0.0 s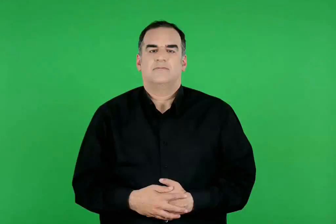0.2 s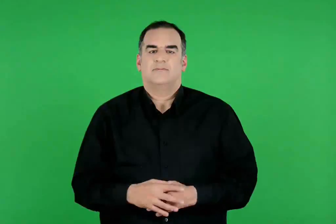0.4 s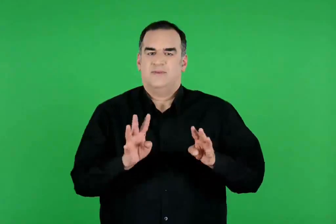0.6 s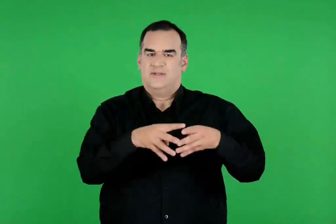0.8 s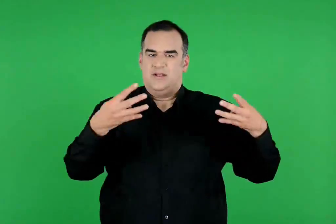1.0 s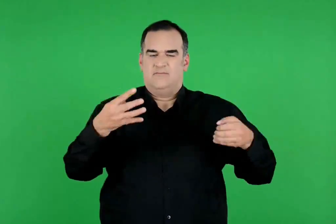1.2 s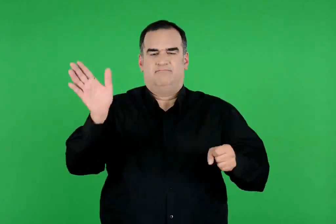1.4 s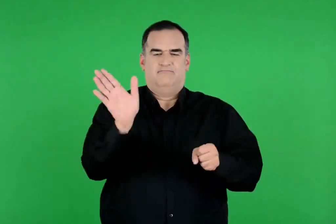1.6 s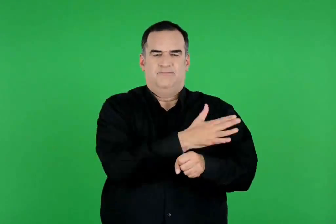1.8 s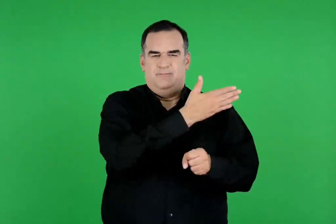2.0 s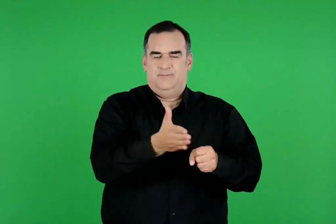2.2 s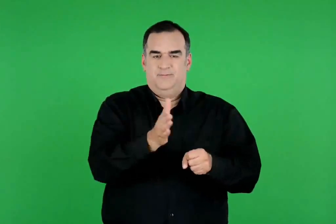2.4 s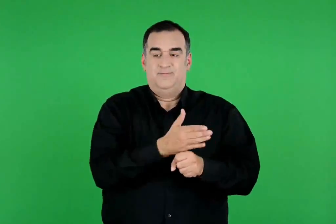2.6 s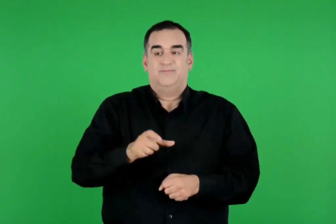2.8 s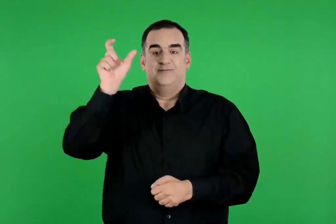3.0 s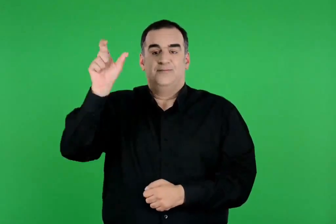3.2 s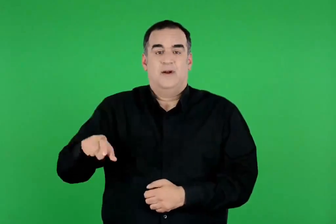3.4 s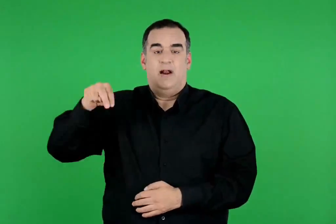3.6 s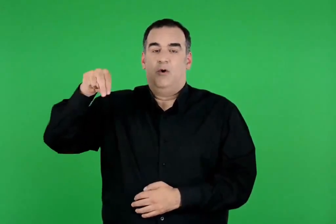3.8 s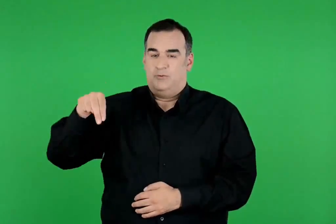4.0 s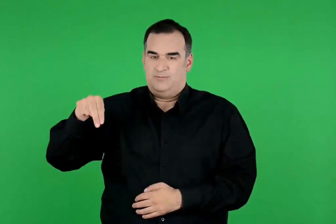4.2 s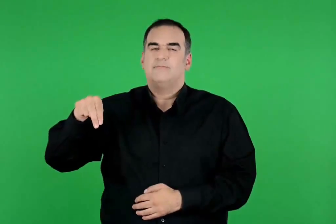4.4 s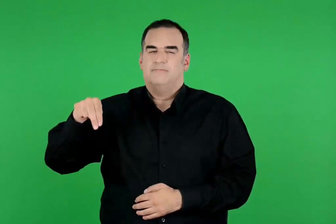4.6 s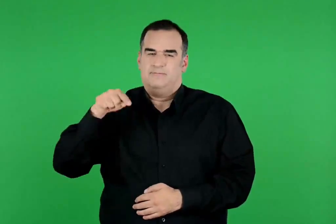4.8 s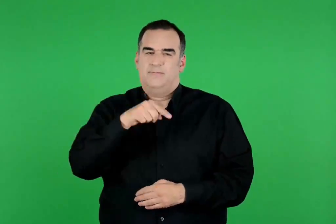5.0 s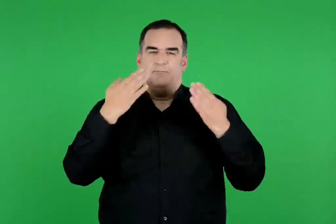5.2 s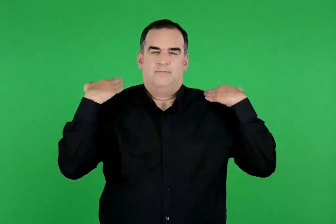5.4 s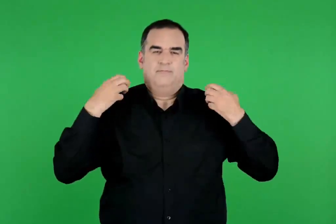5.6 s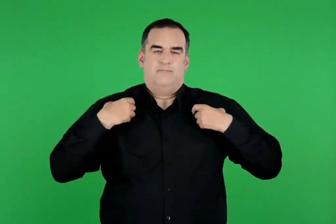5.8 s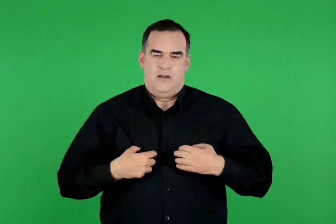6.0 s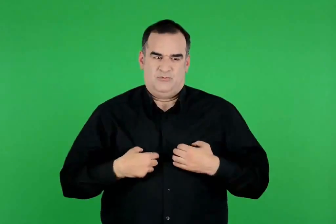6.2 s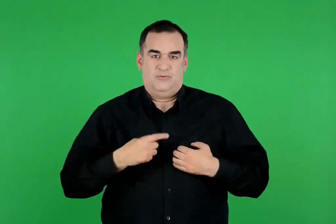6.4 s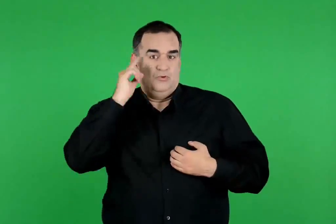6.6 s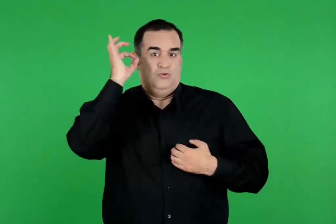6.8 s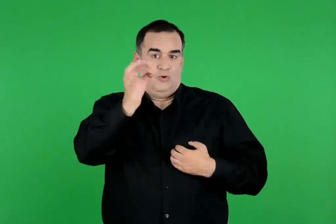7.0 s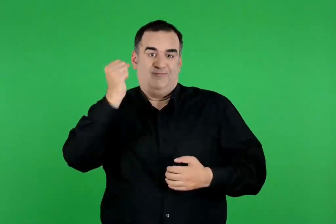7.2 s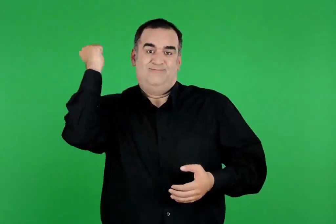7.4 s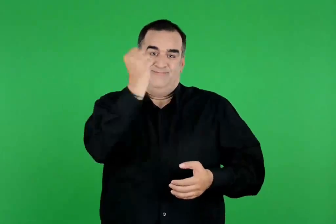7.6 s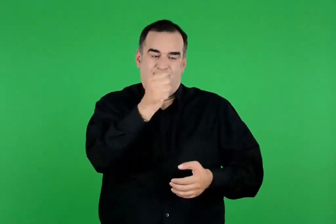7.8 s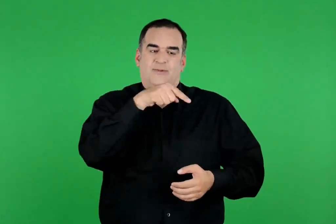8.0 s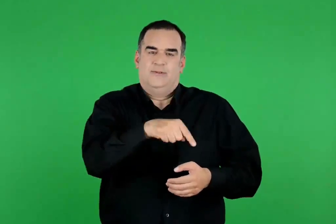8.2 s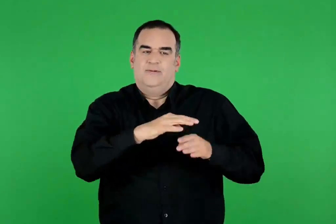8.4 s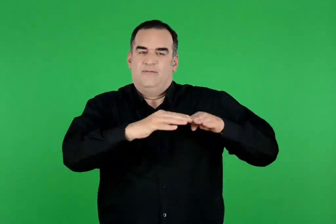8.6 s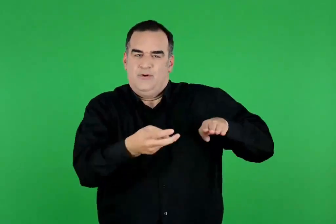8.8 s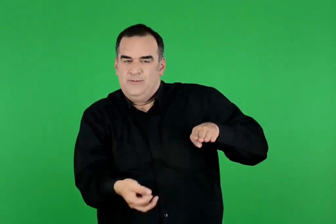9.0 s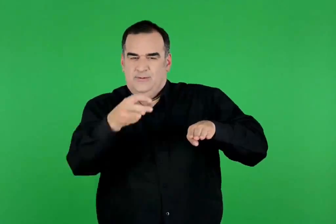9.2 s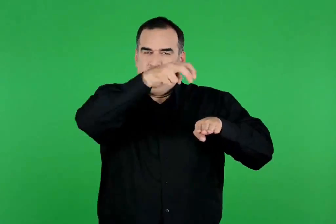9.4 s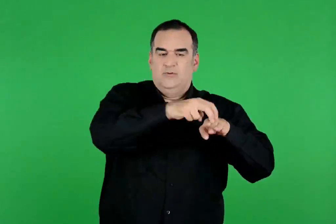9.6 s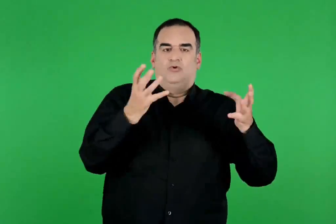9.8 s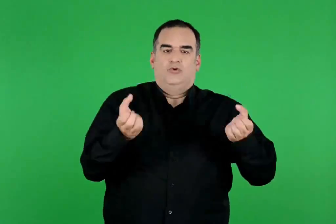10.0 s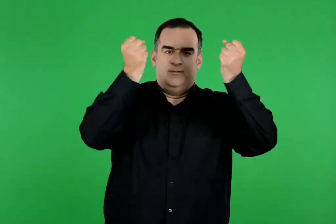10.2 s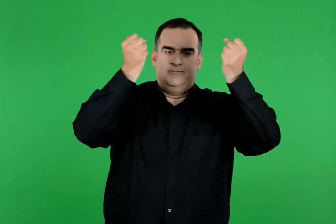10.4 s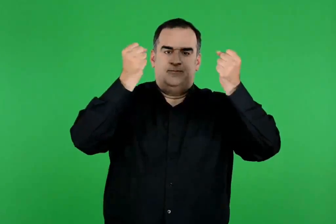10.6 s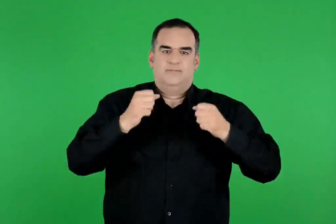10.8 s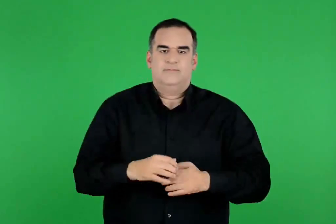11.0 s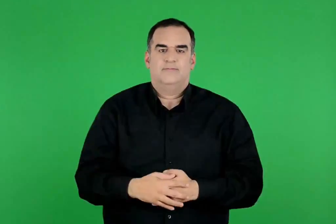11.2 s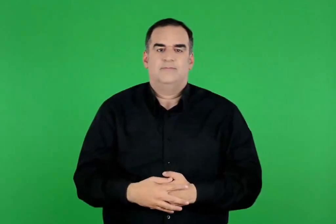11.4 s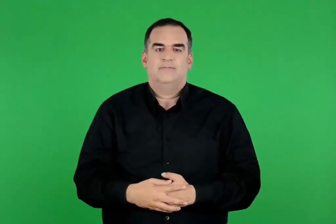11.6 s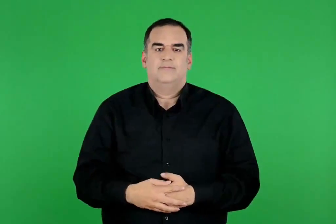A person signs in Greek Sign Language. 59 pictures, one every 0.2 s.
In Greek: η άλωση της τροίας. ο νεοπτόλεμος ετοιμάζεται να σκοτώσει τον πρίαμο , που κατέφυγε στον βωμό για να σωθεί
